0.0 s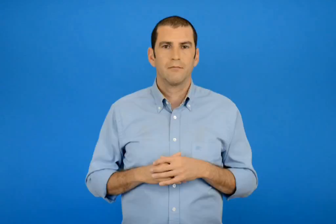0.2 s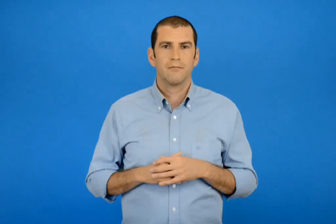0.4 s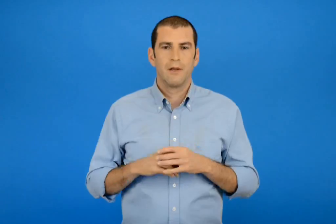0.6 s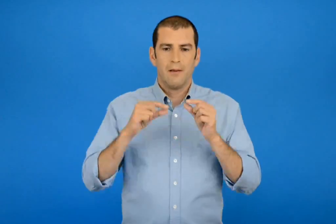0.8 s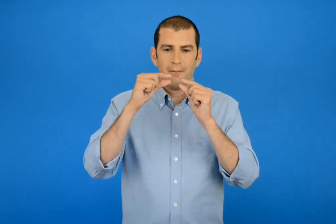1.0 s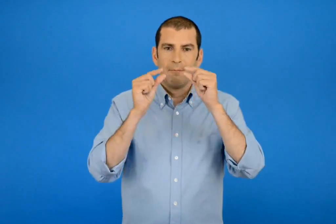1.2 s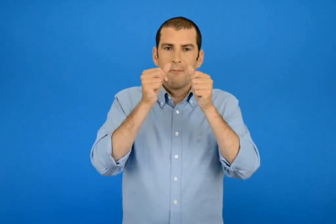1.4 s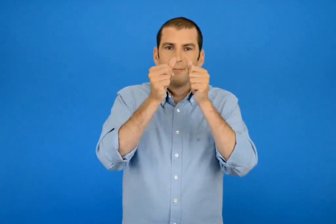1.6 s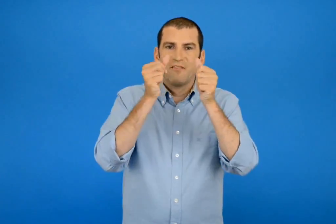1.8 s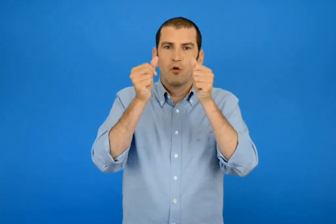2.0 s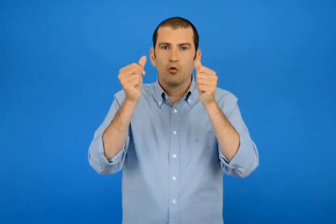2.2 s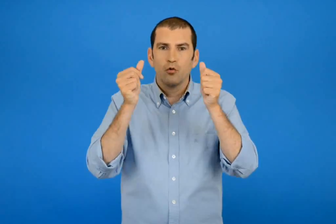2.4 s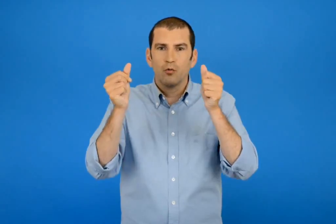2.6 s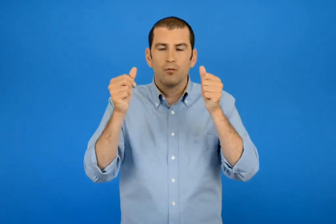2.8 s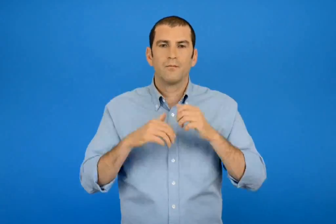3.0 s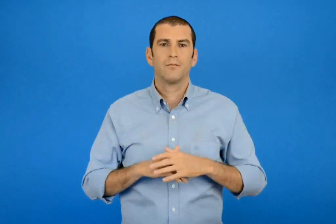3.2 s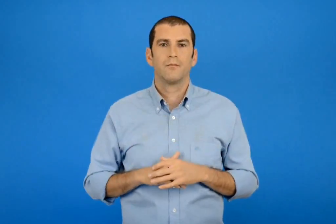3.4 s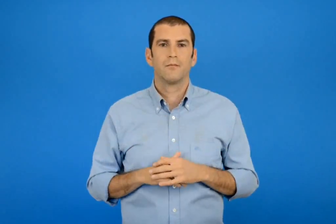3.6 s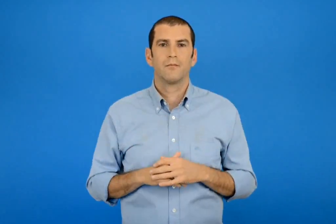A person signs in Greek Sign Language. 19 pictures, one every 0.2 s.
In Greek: ψηφιδωτό
